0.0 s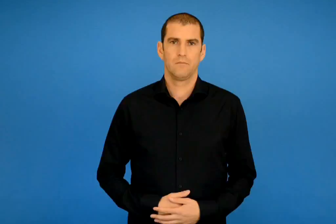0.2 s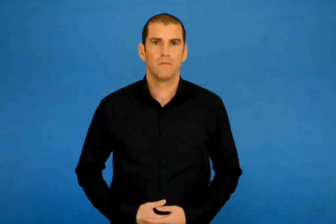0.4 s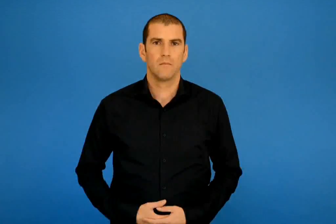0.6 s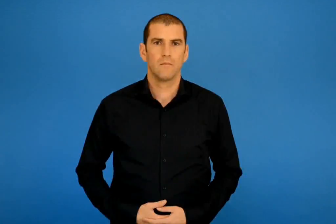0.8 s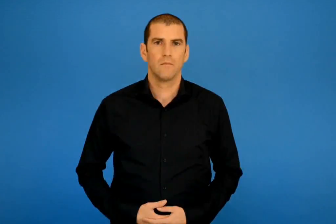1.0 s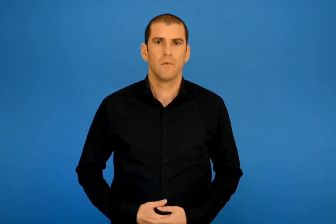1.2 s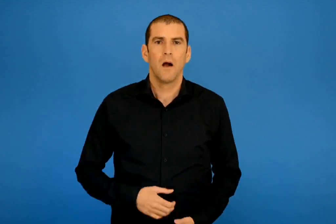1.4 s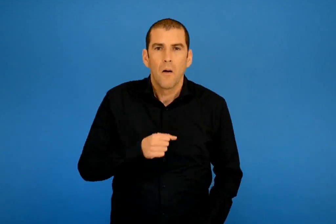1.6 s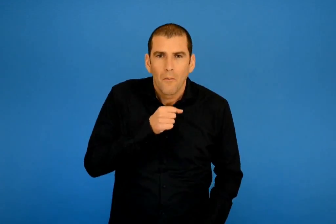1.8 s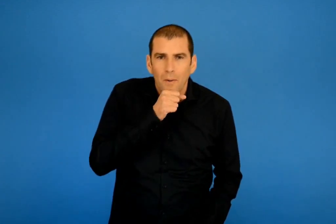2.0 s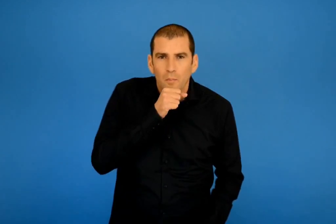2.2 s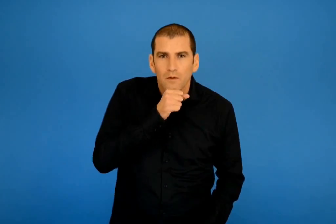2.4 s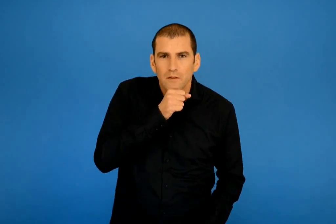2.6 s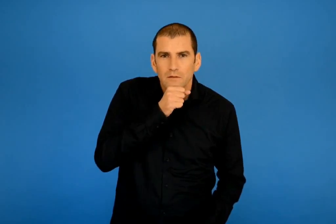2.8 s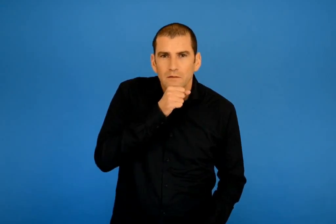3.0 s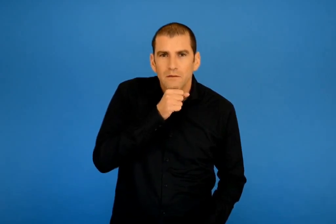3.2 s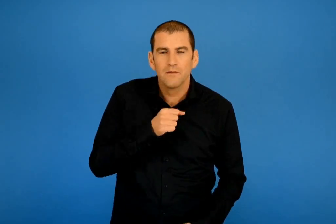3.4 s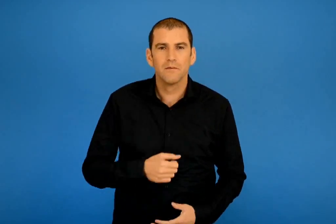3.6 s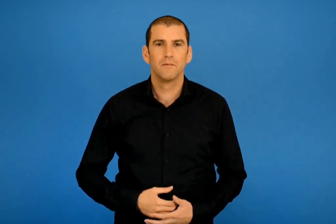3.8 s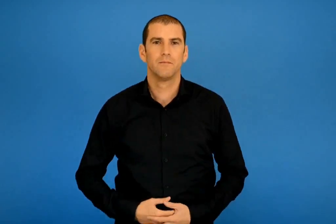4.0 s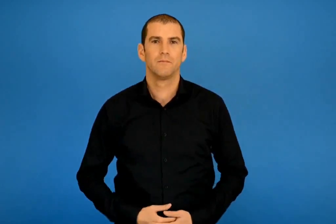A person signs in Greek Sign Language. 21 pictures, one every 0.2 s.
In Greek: ο παππούλης
